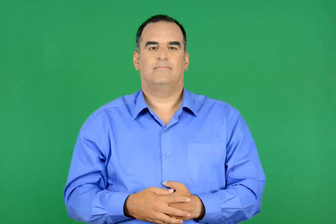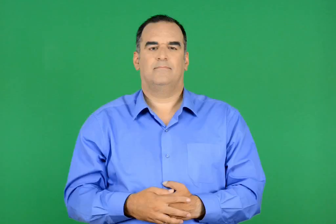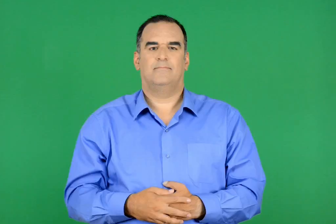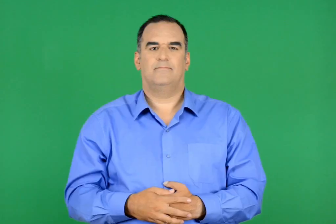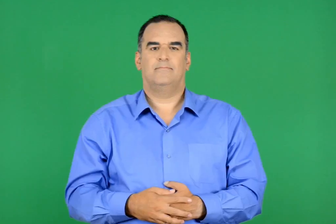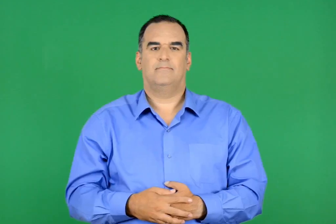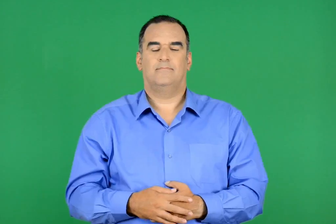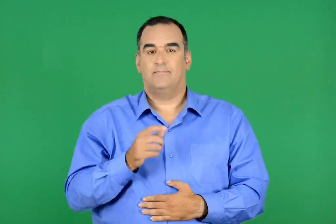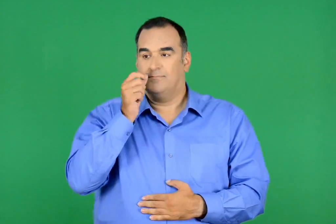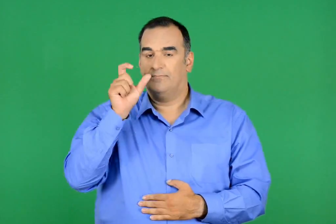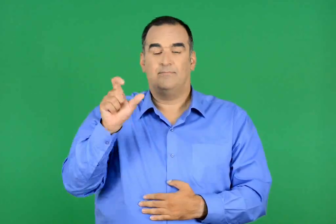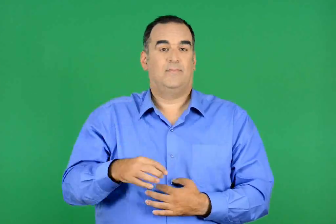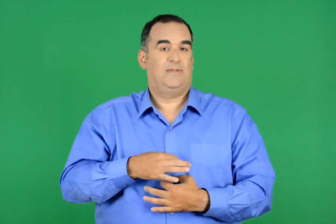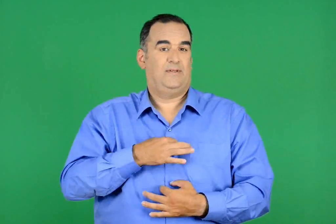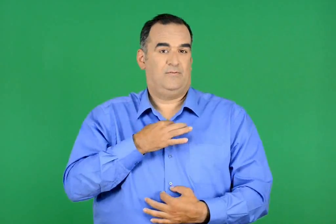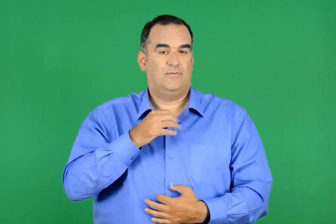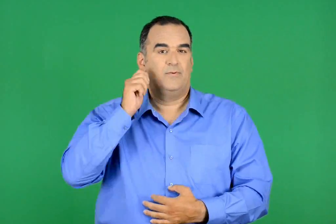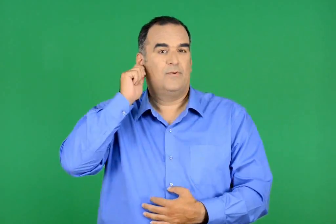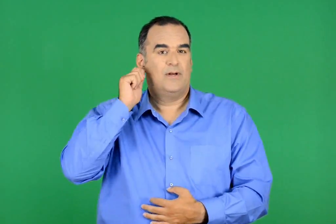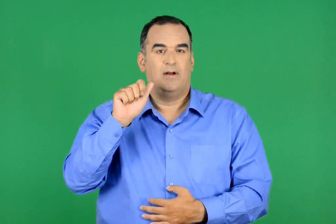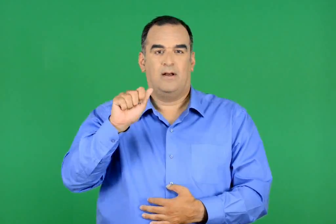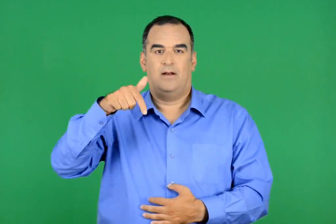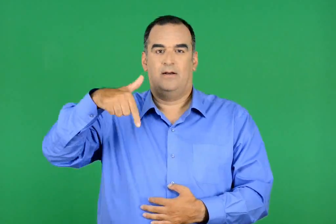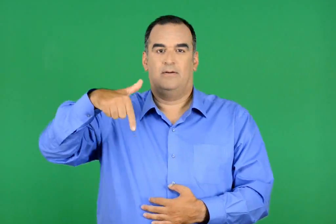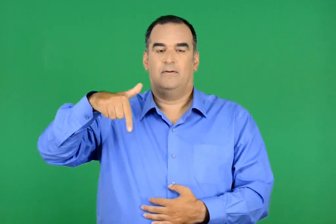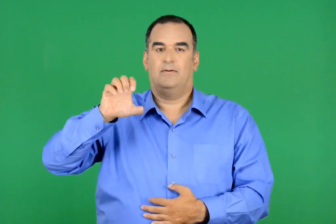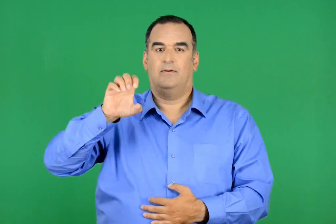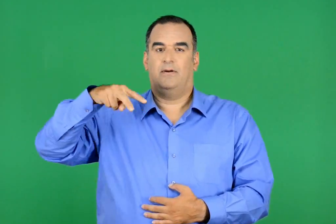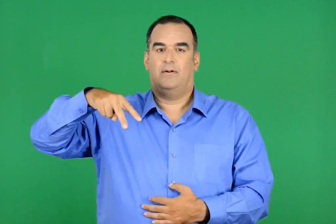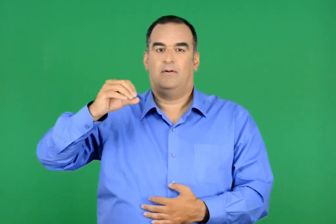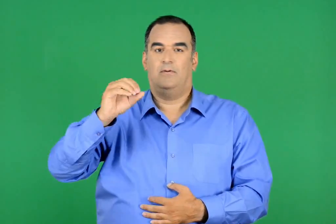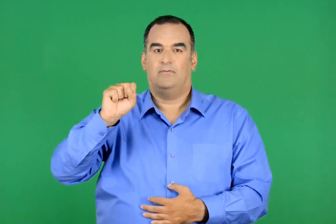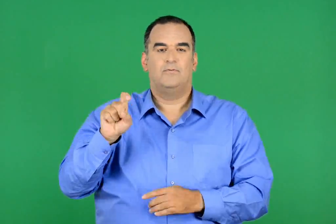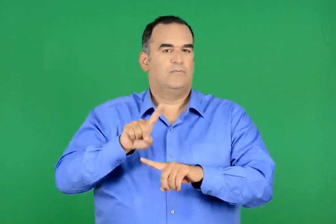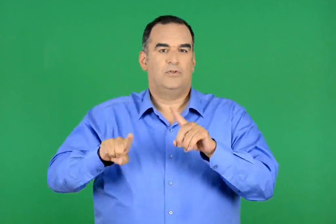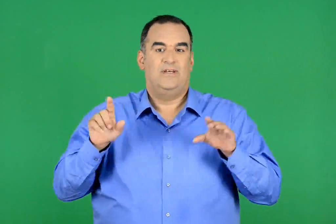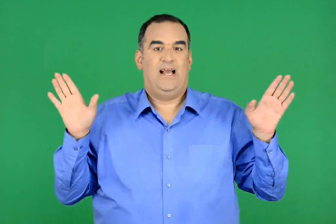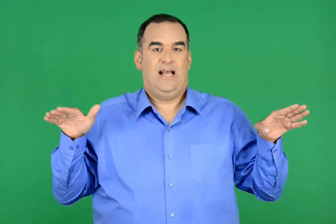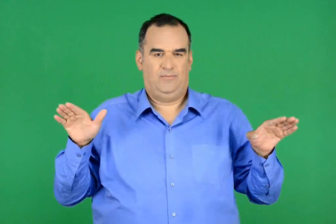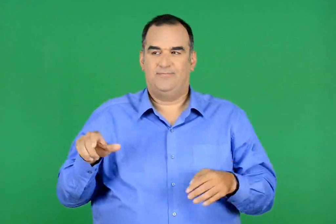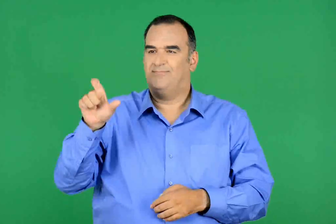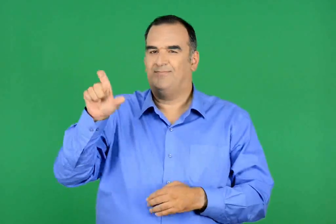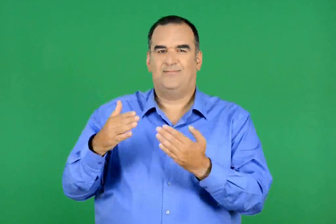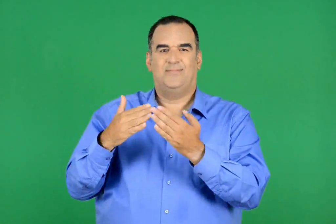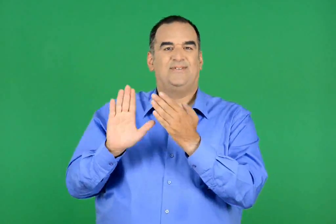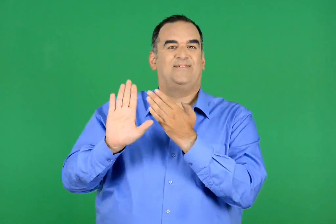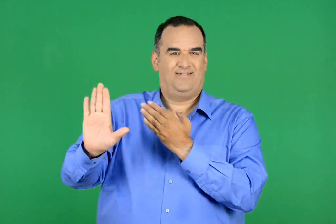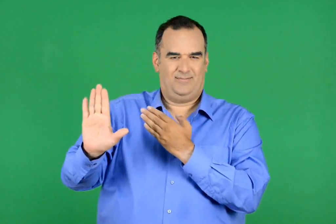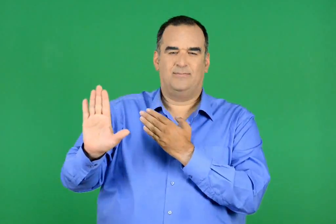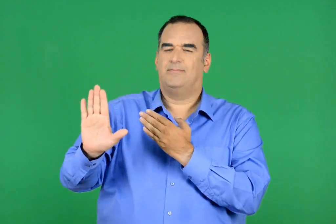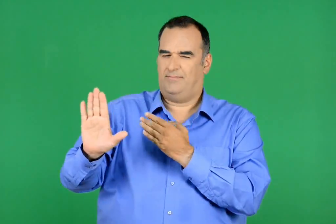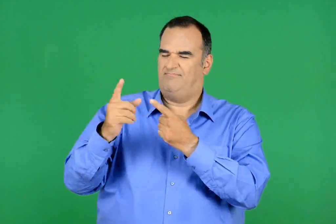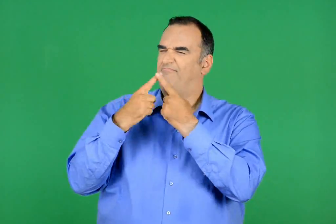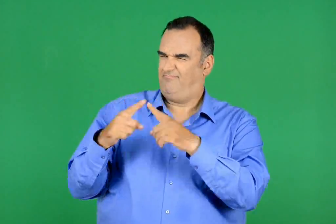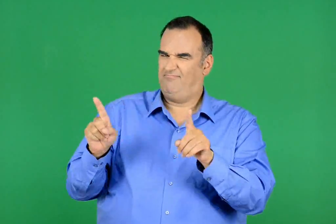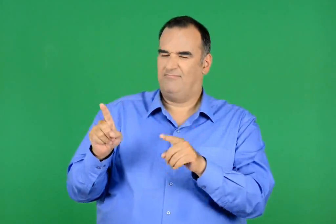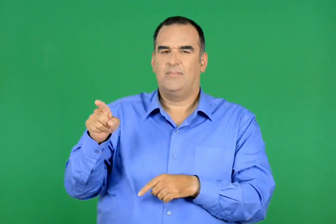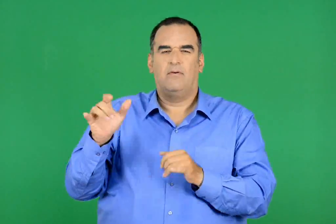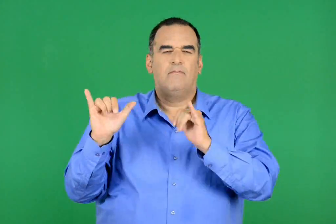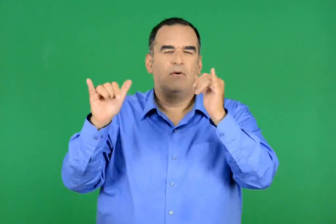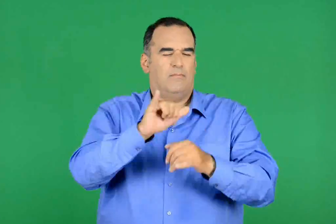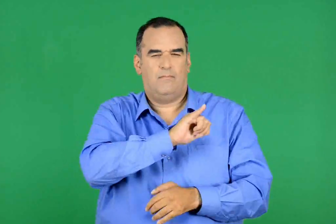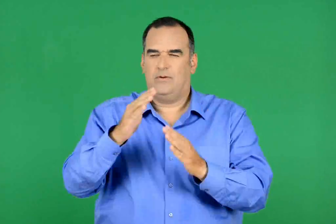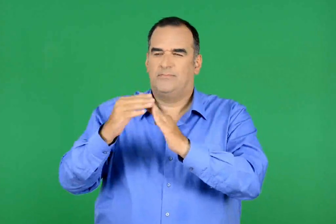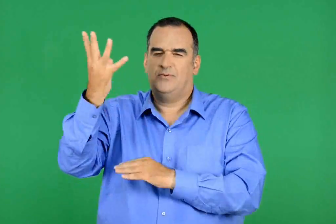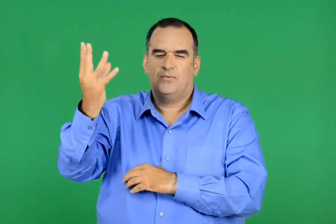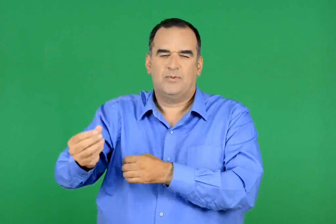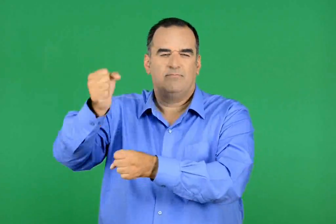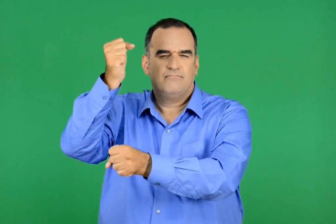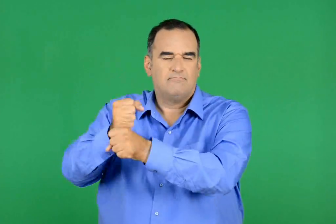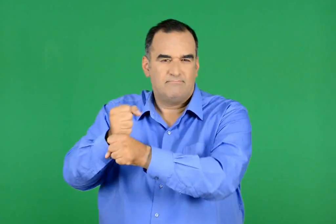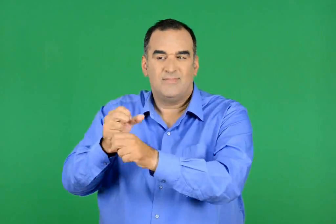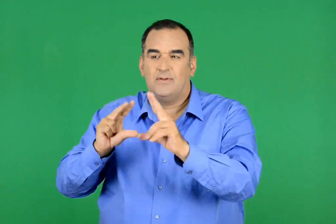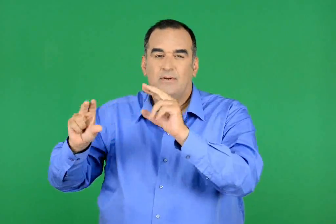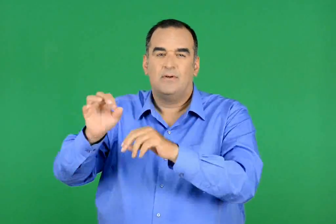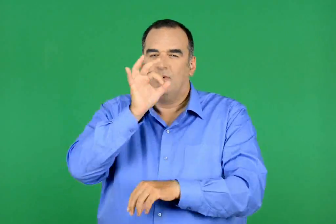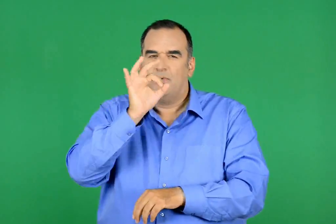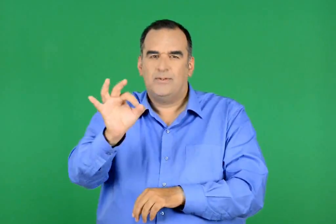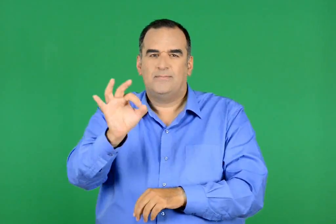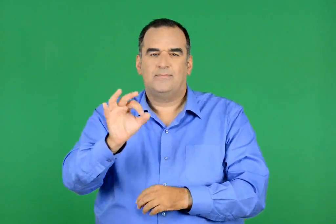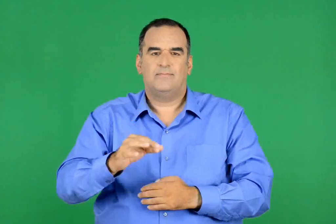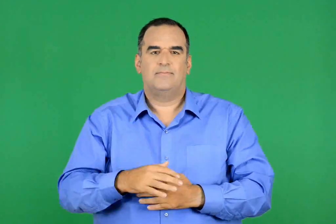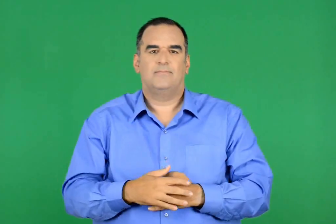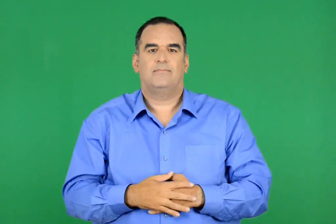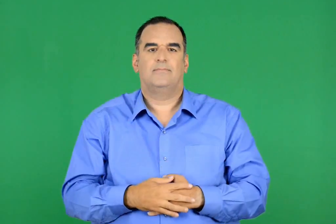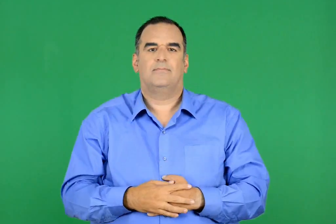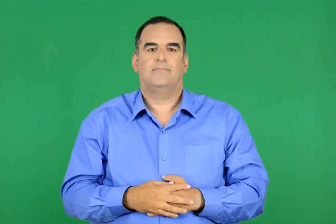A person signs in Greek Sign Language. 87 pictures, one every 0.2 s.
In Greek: ο κύριος άγγελος ήταν ένας πολύ παράξενος γείτονας. δεν έβγαινε ποτέ από το σπίτι του , ούτε και µιλούσε σε κανέναν
